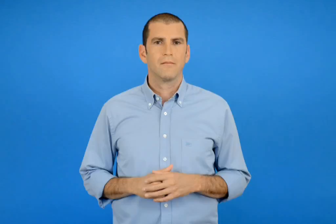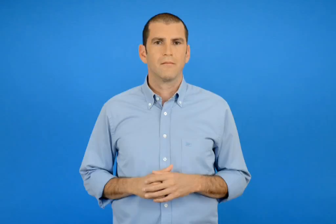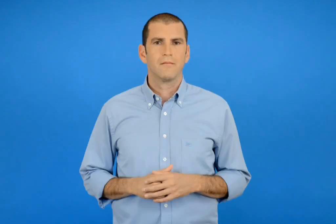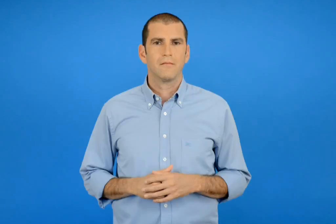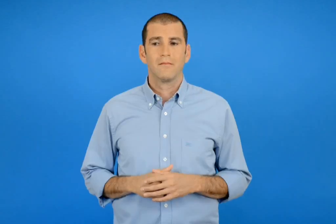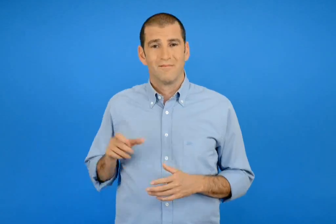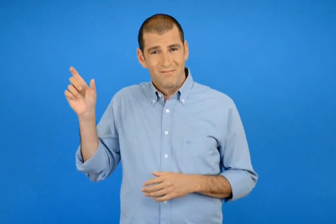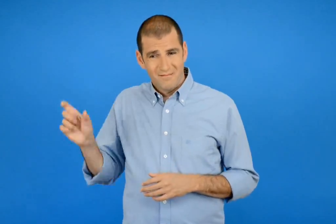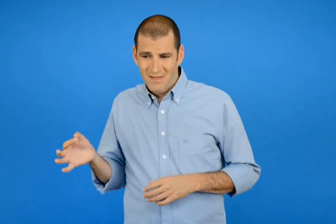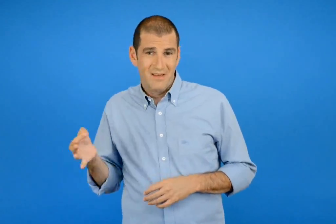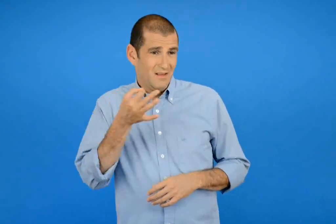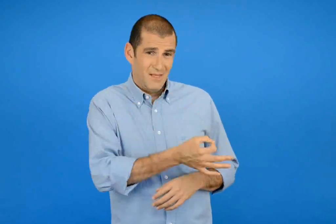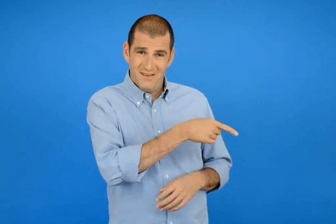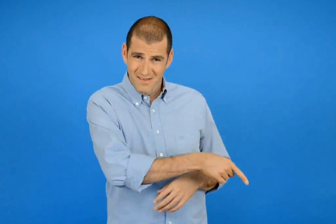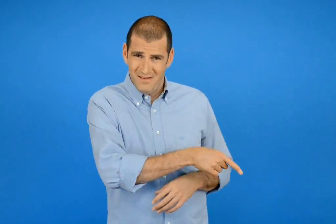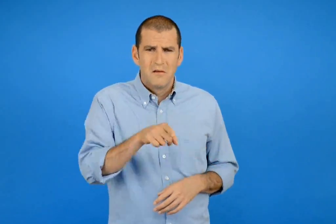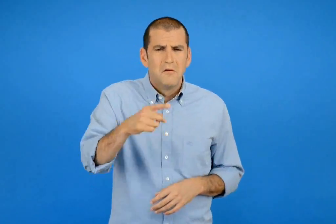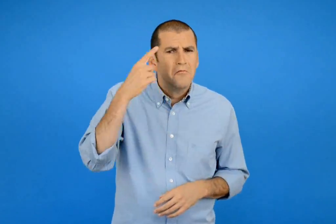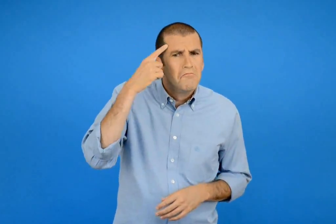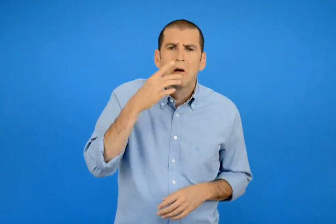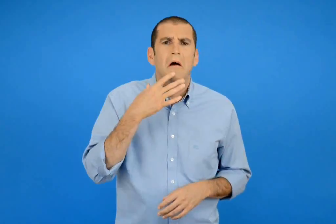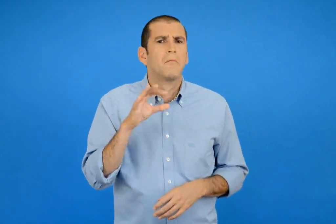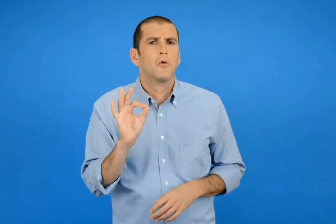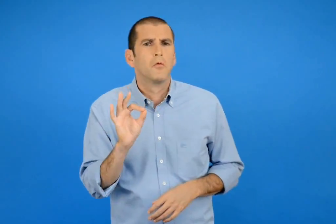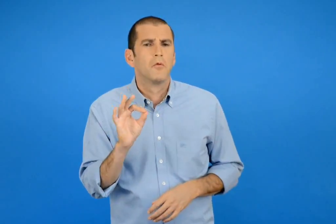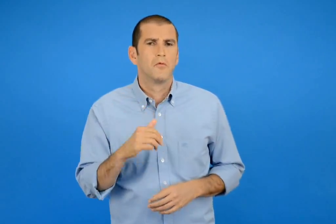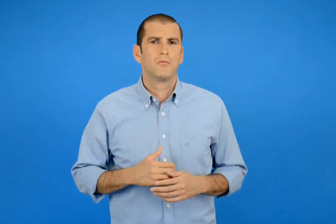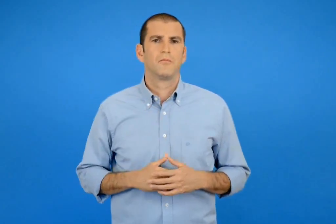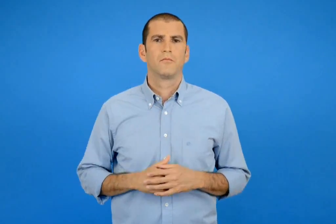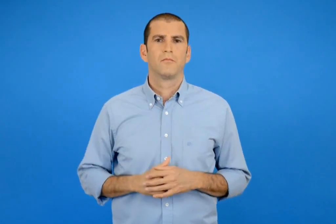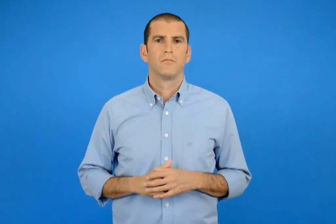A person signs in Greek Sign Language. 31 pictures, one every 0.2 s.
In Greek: τι νομίζεις ότι εννοούσε ;
